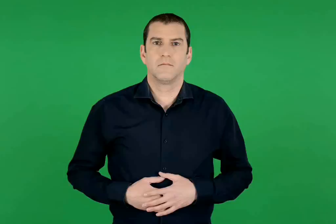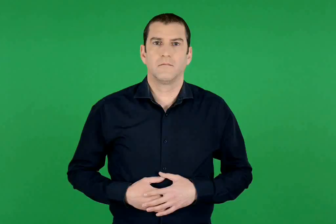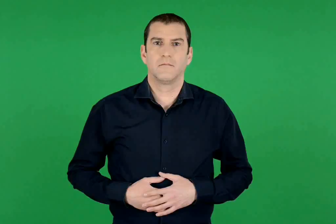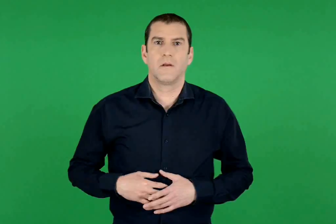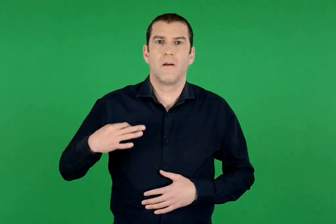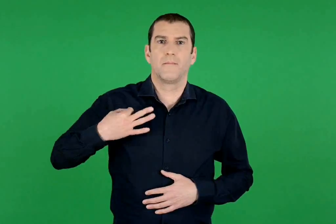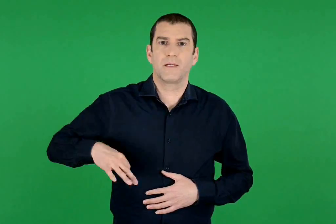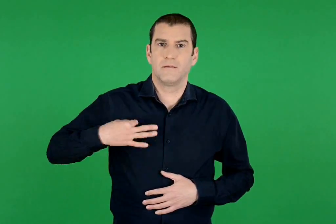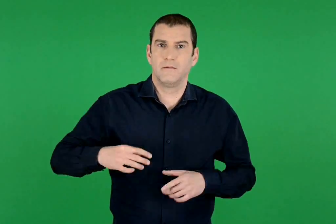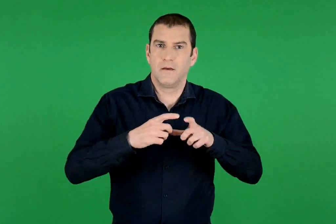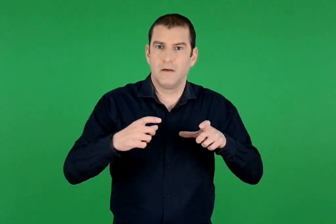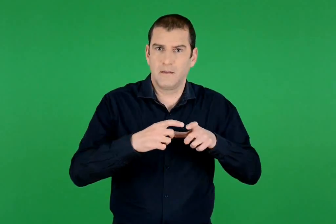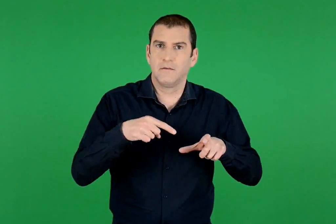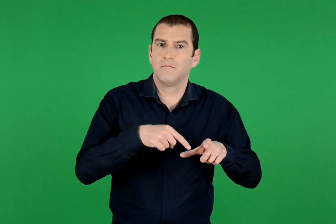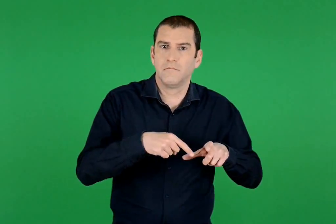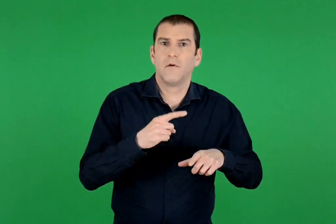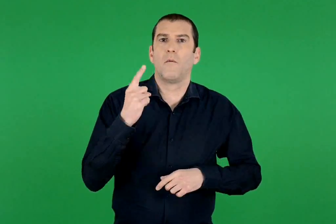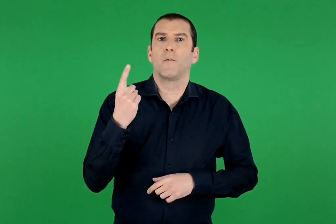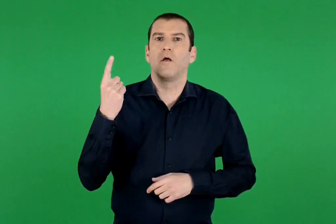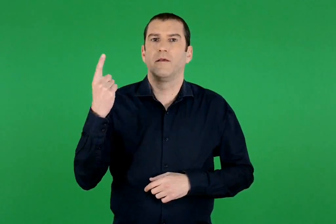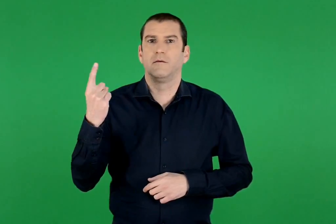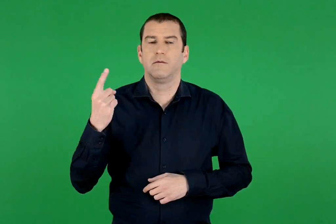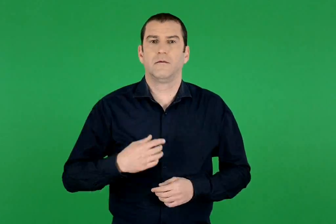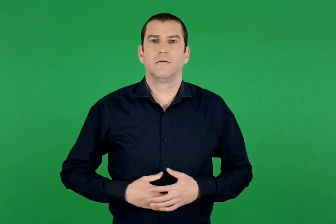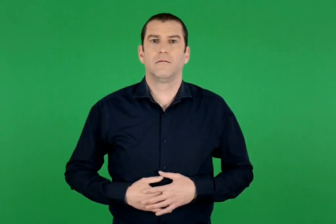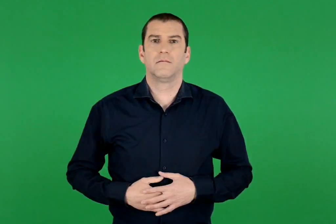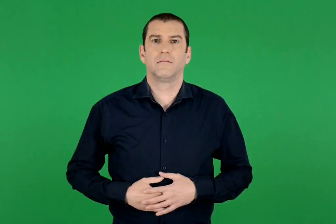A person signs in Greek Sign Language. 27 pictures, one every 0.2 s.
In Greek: οι πράσινες κάρτες δείχνουν τις μονάδες
